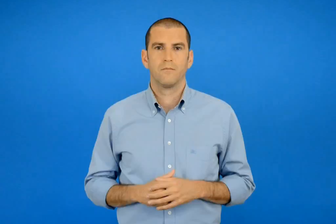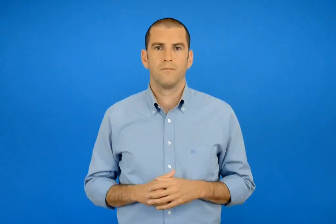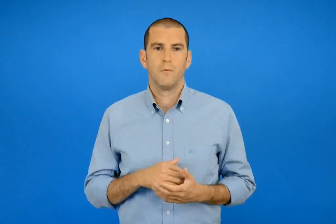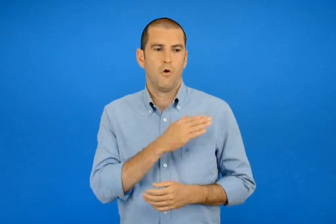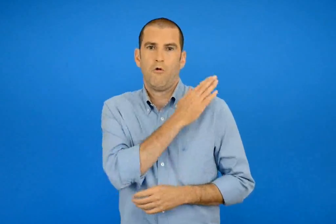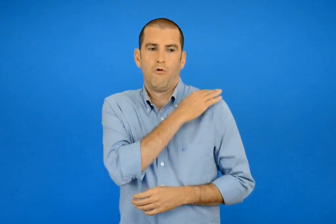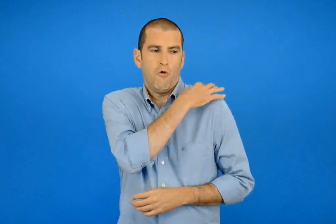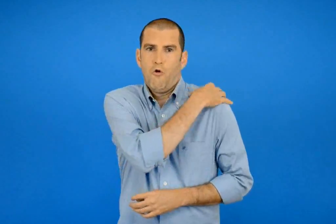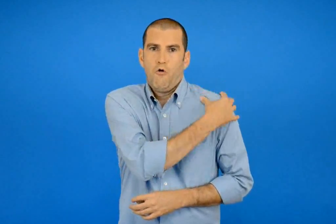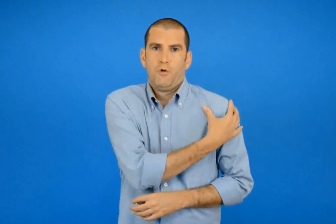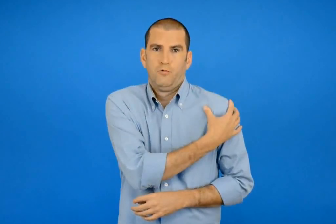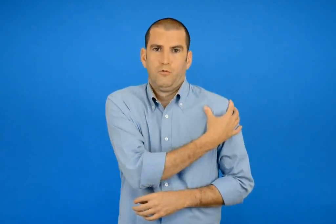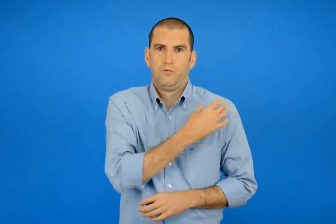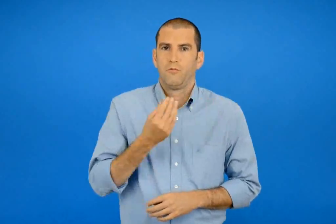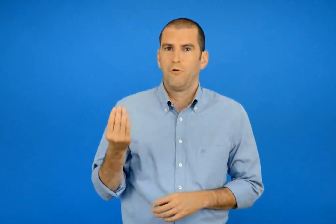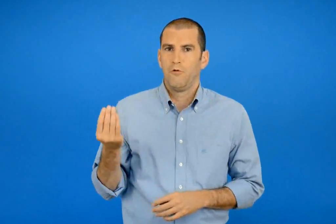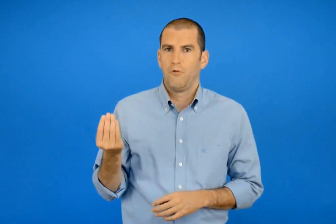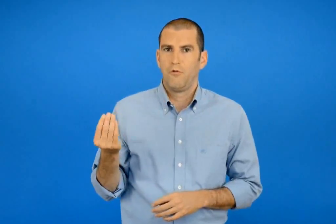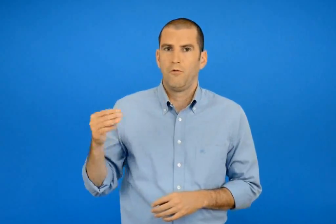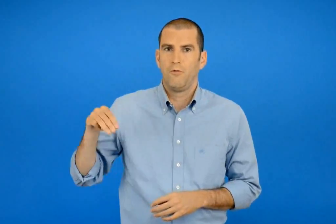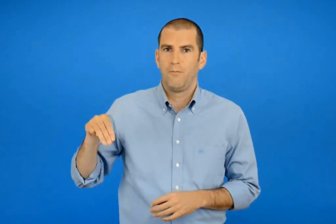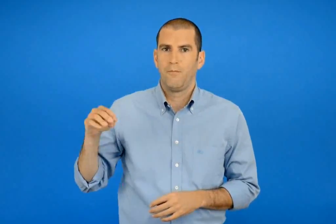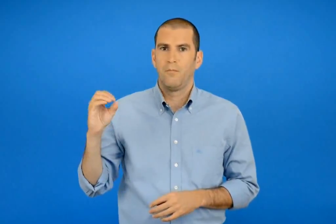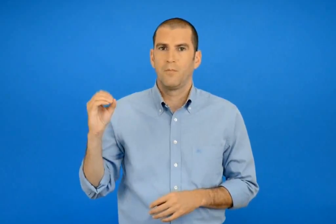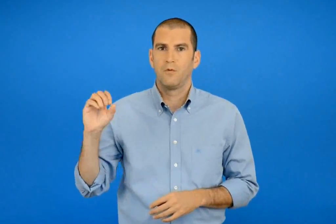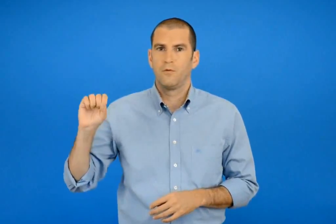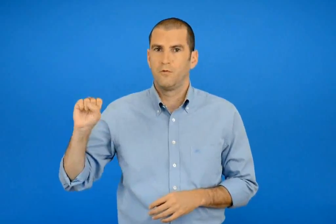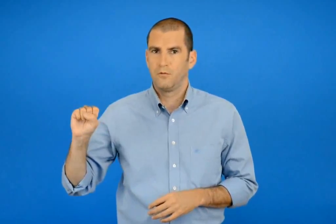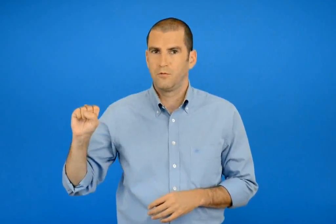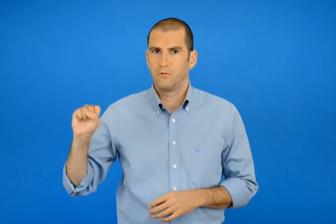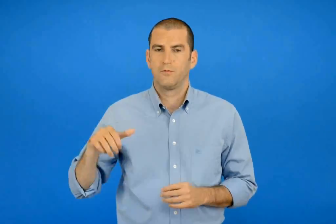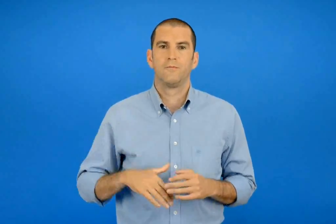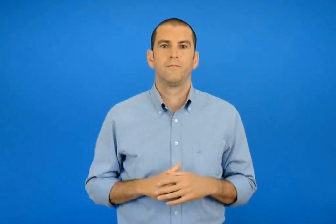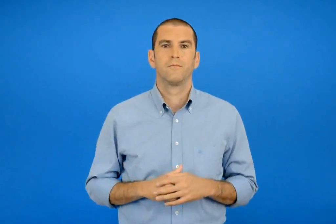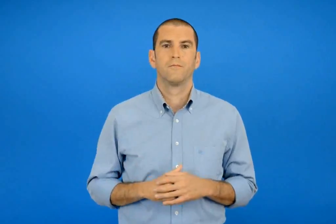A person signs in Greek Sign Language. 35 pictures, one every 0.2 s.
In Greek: τρύπιος
